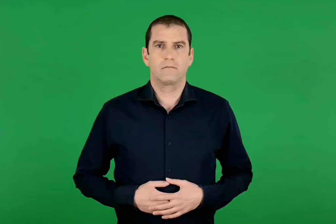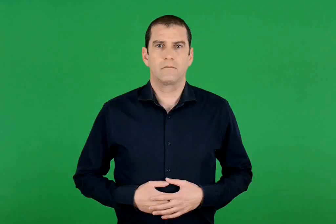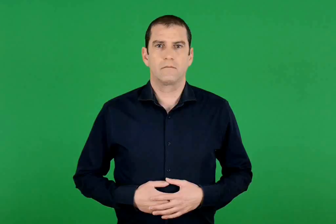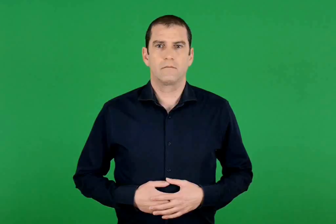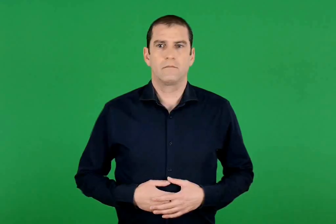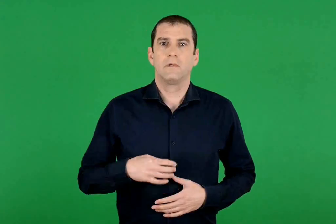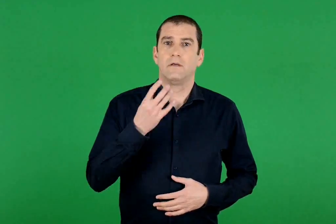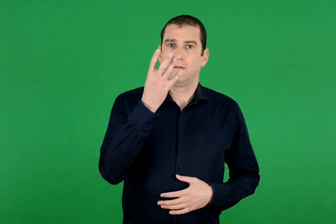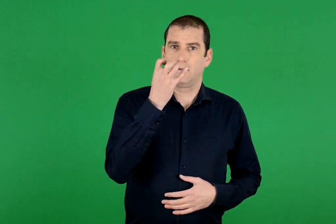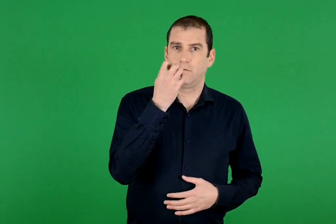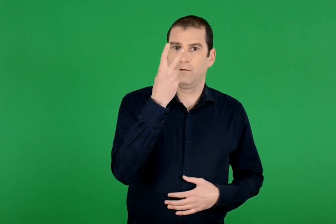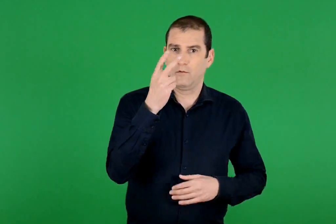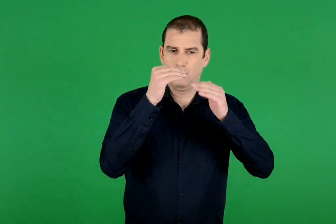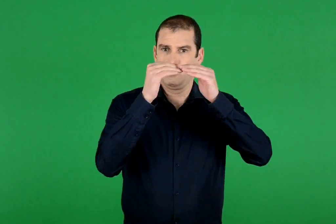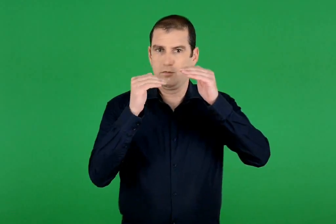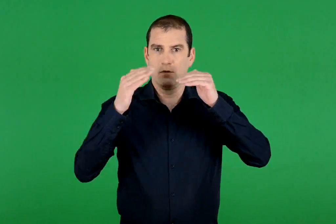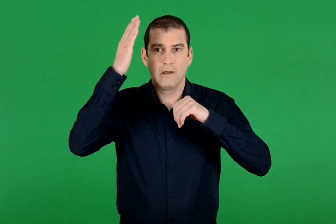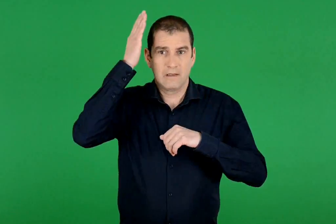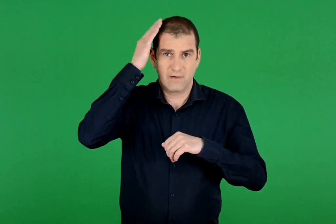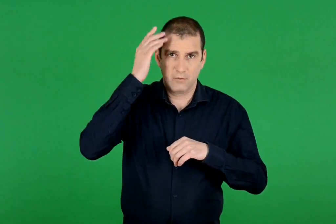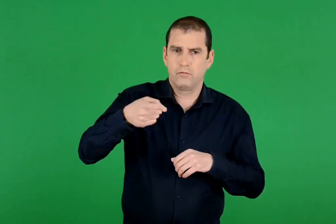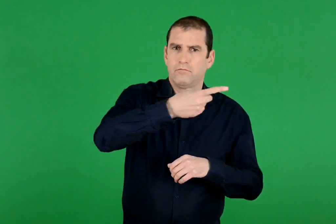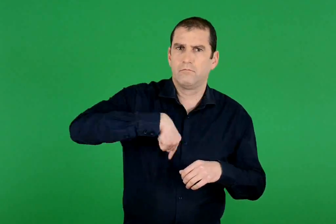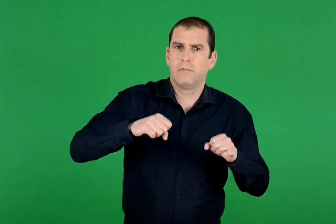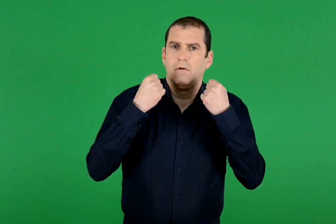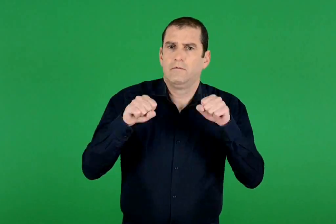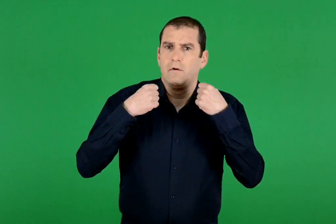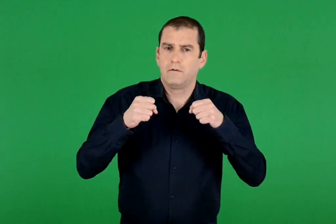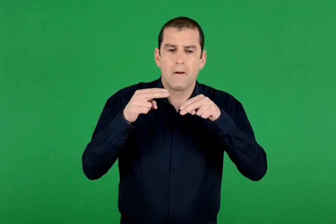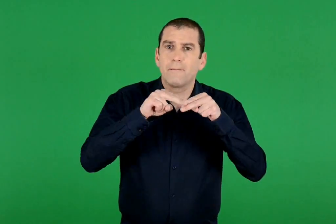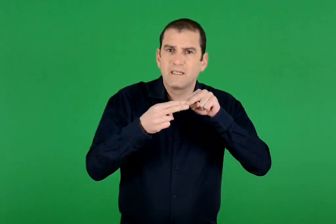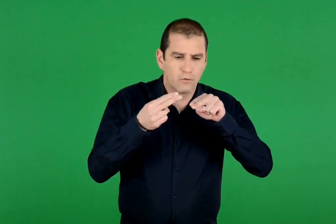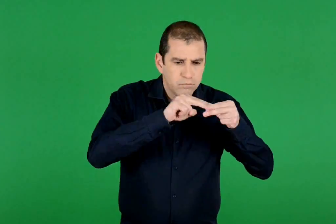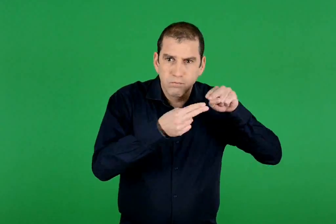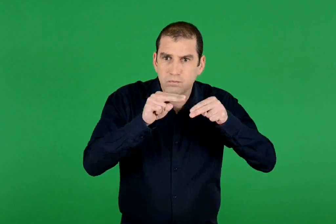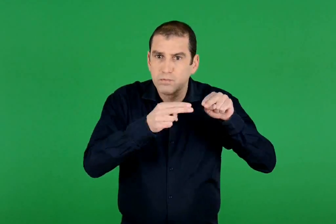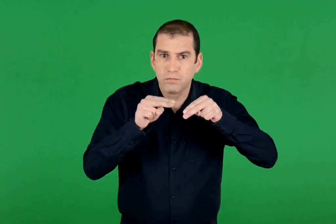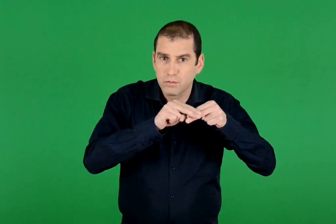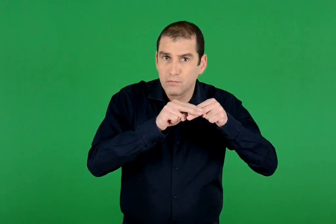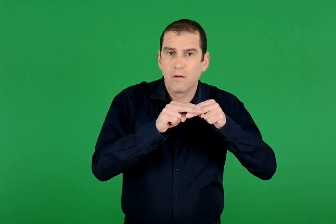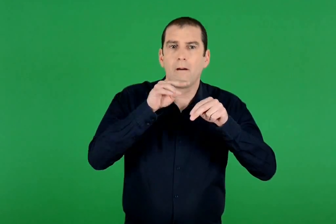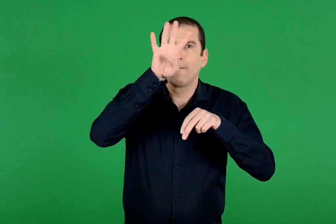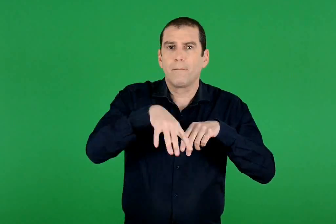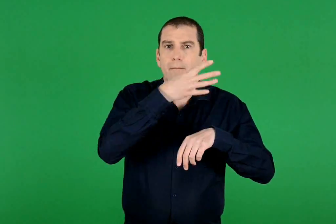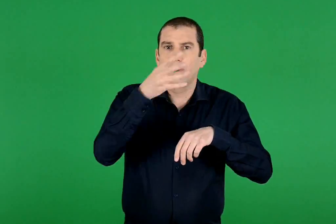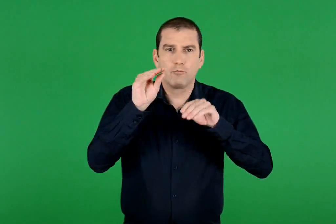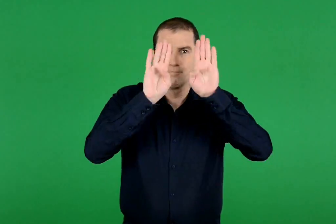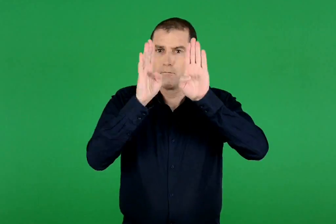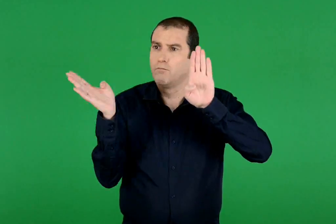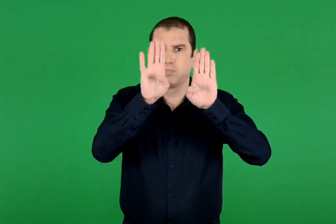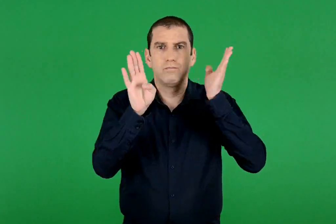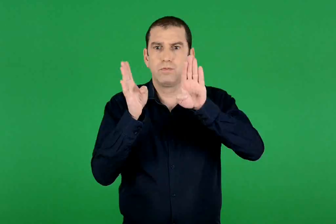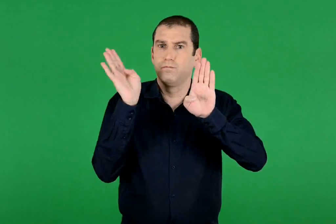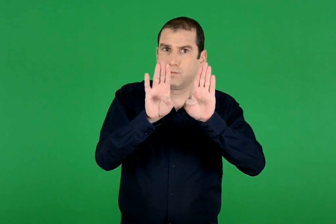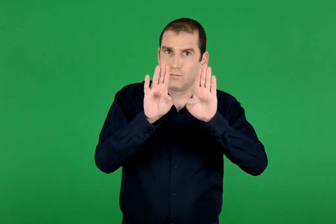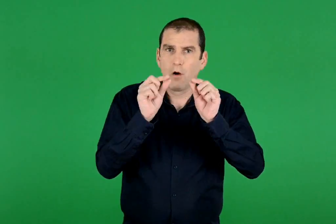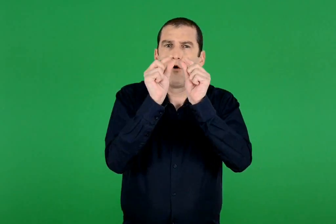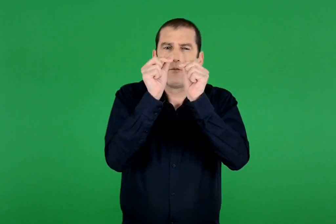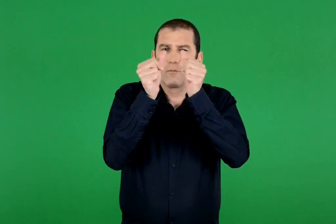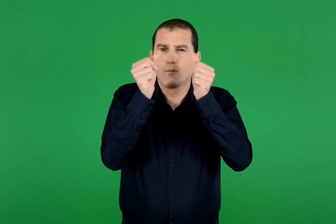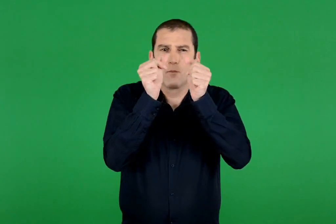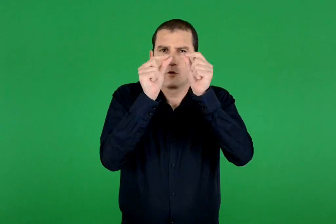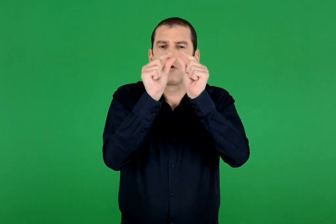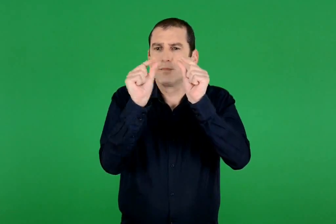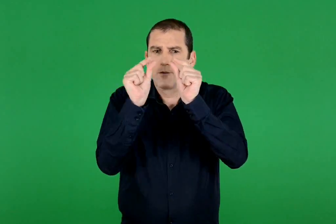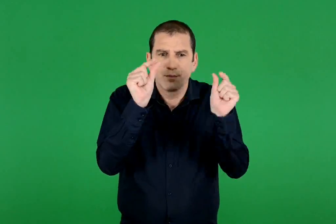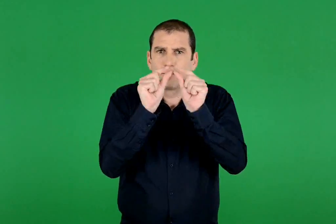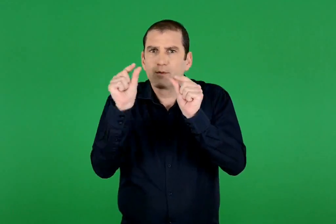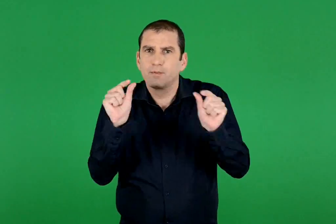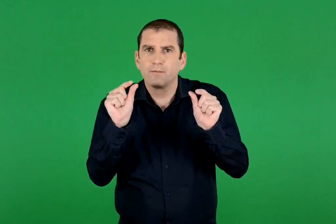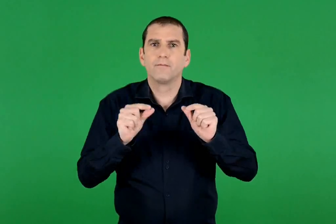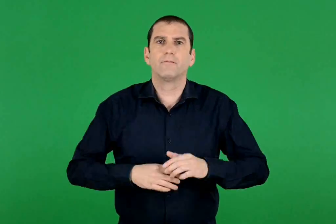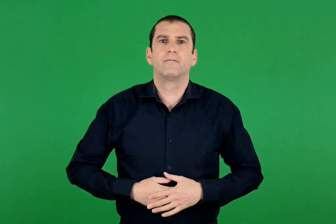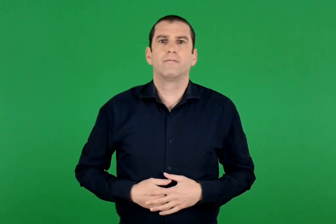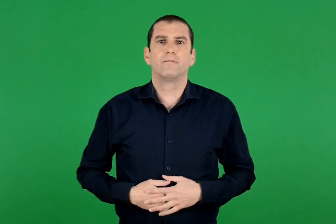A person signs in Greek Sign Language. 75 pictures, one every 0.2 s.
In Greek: στο 42ο κεφάλαιο , θα ασκηθούμε στη σύνθεση παζλ , στη συμπλήρωση πλακόστρωτων και την ανάλυση μωσαϊκών
